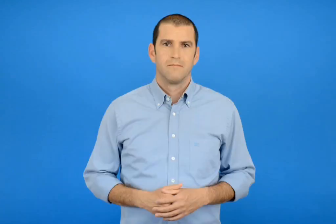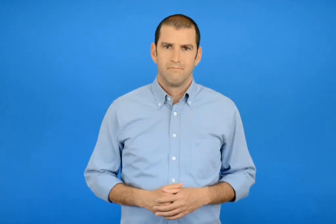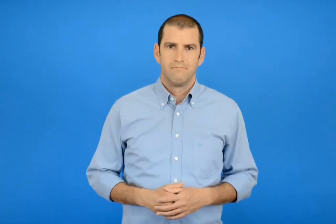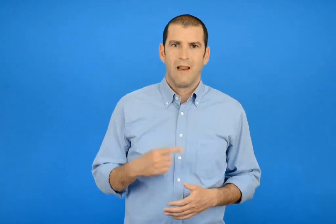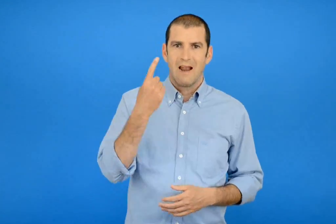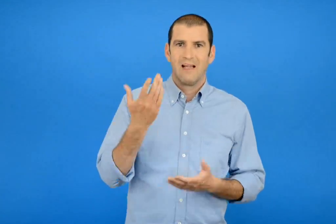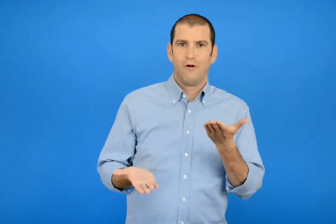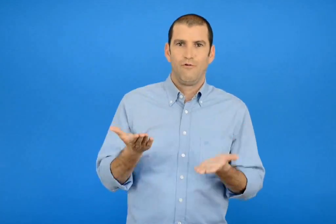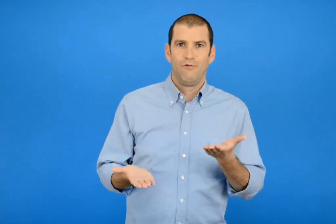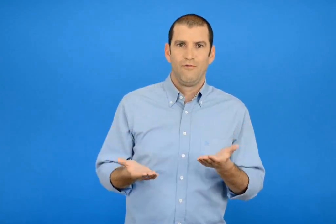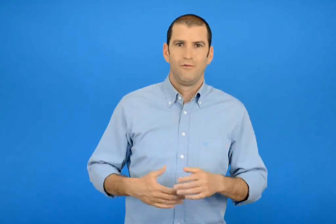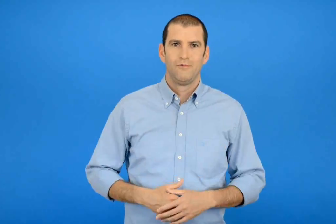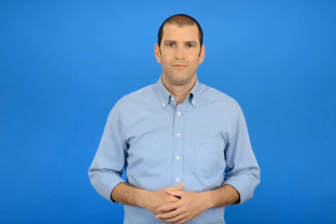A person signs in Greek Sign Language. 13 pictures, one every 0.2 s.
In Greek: είναι 1 κιλό
